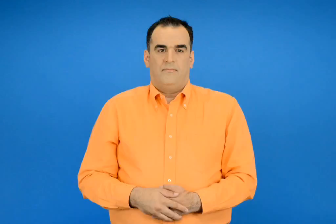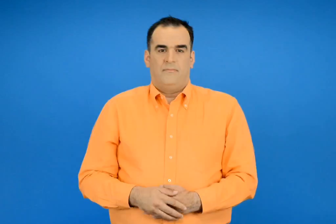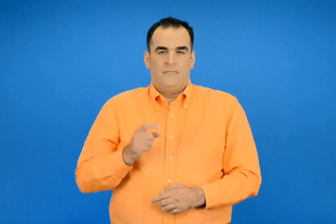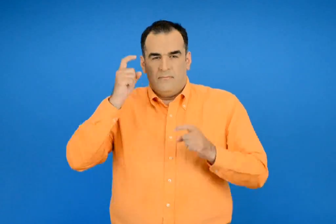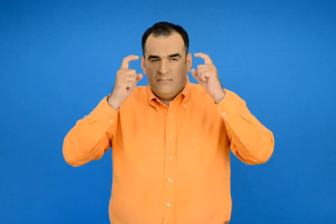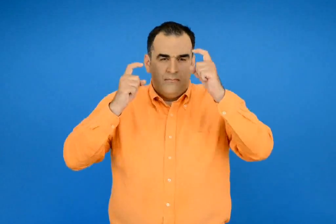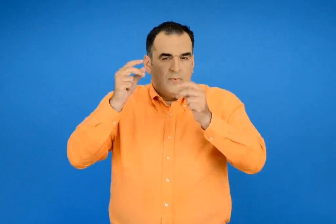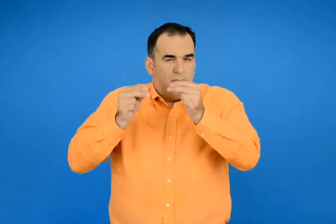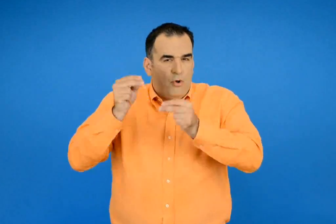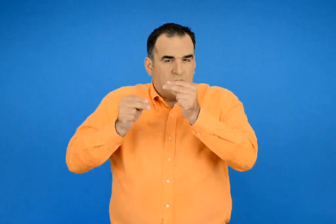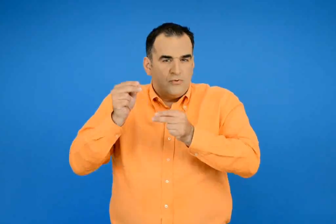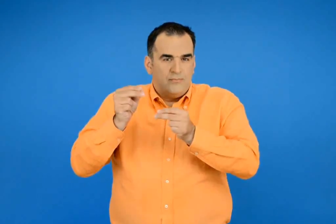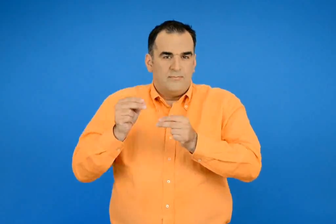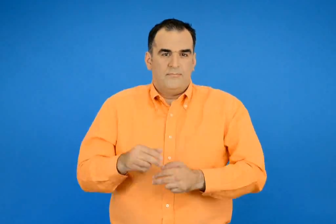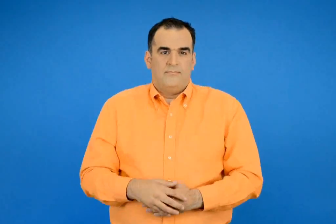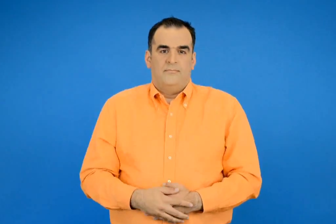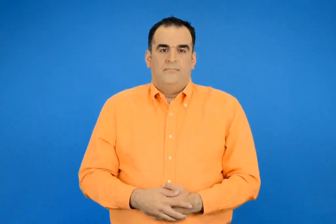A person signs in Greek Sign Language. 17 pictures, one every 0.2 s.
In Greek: υπολογίζω
